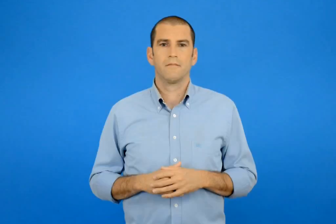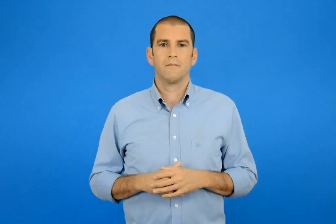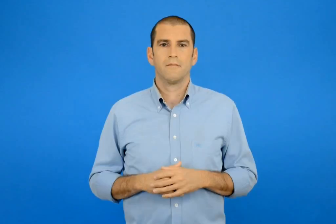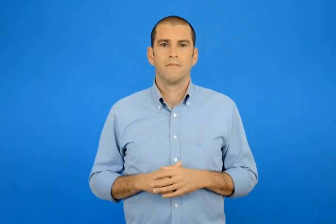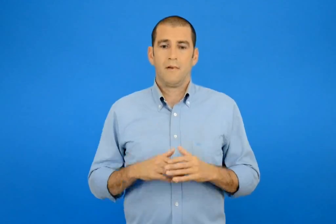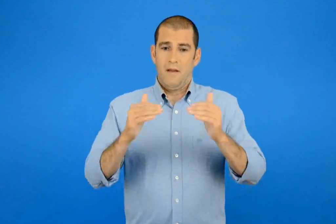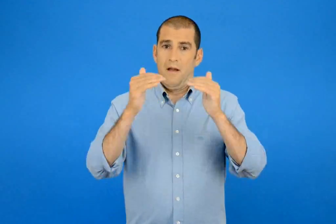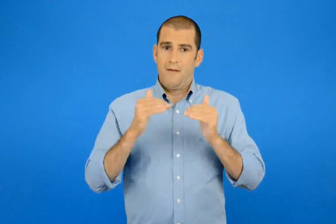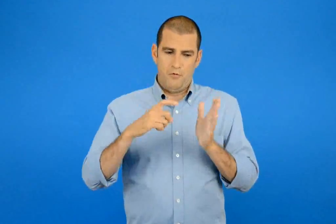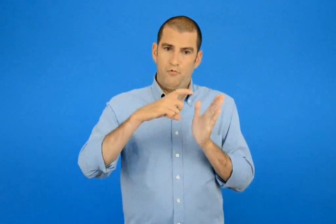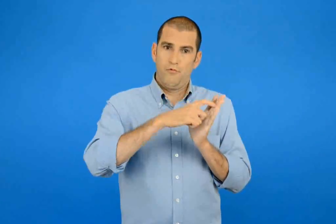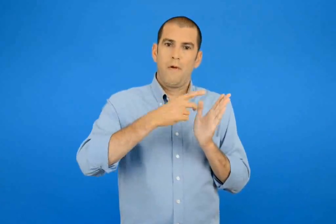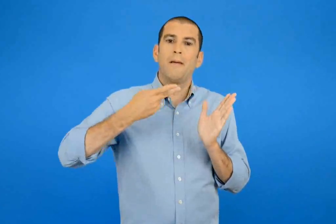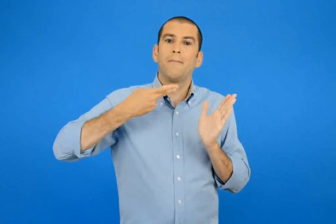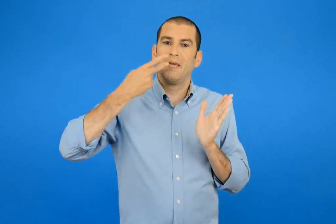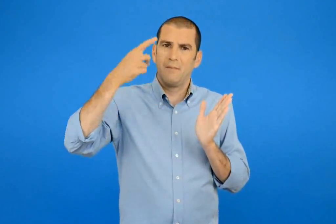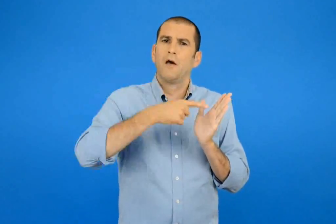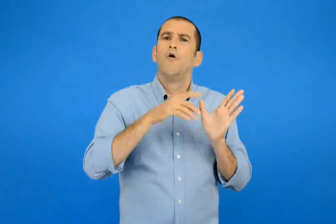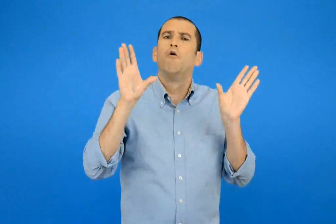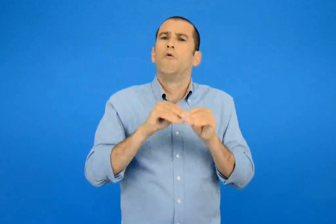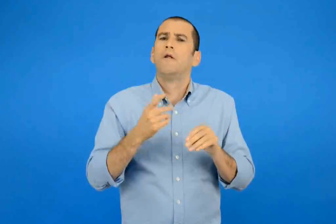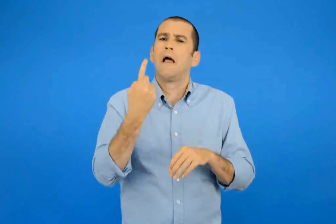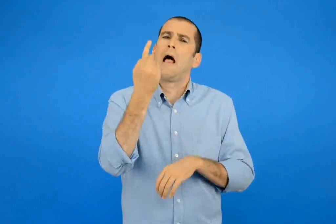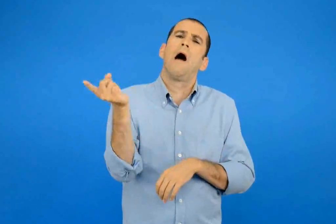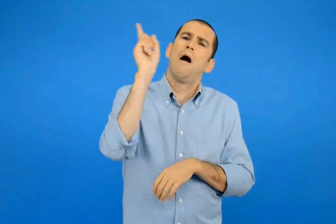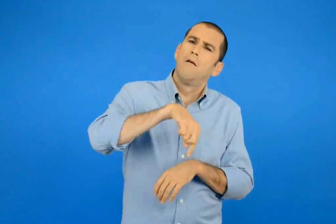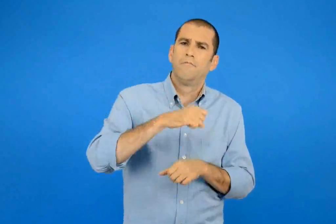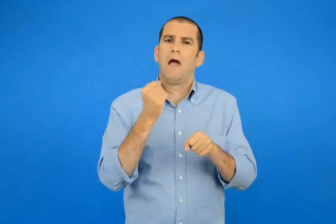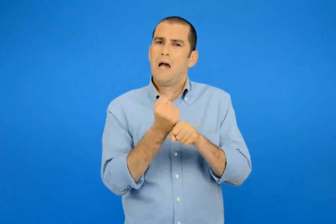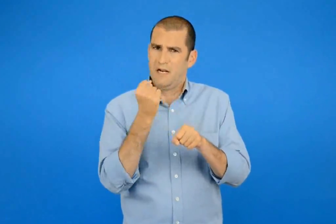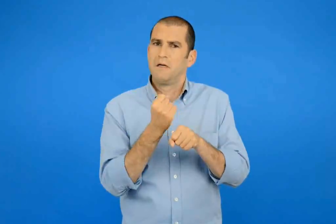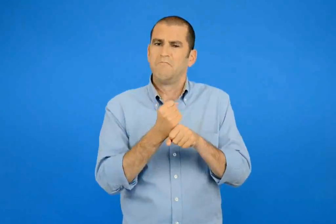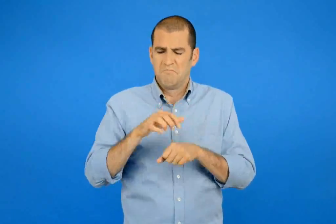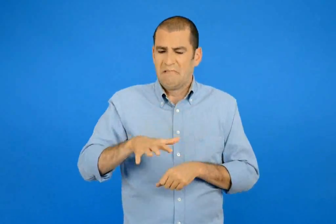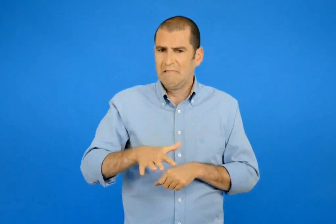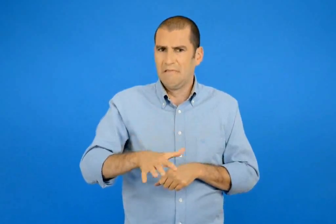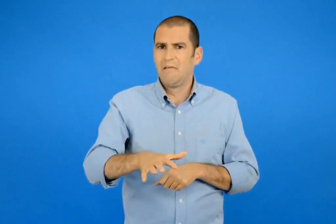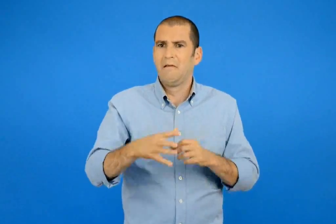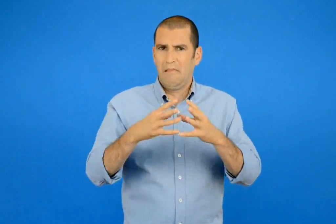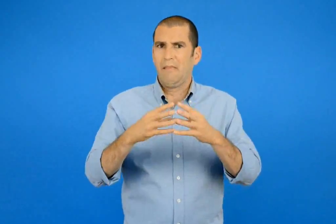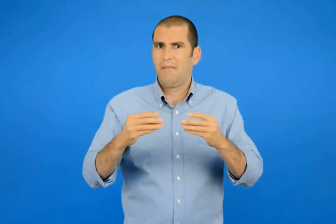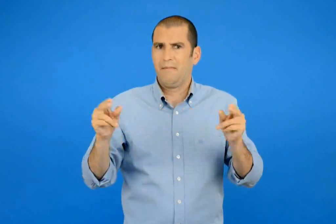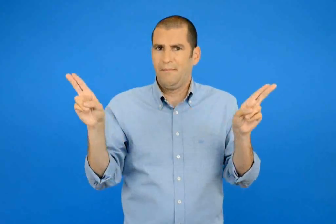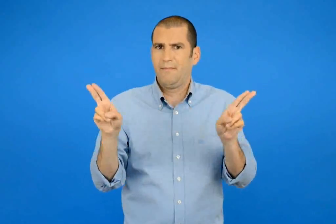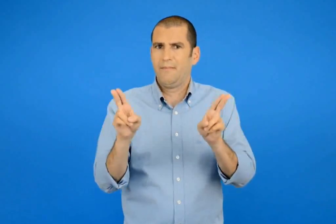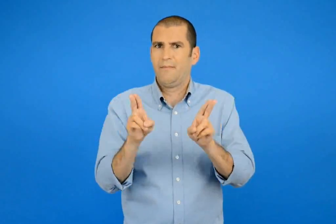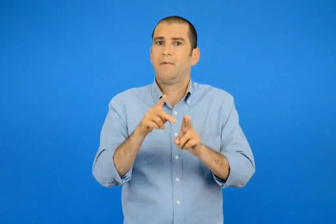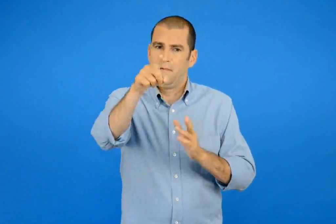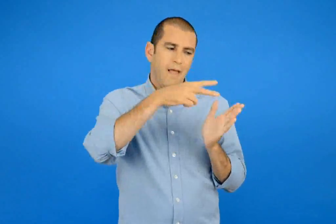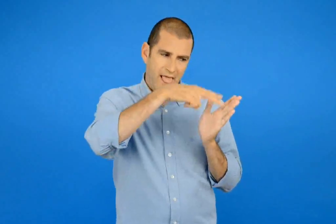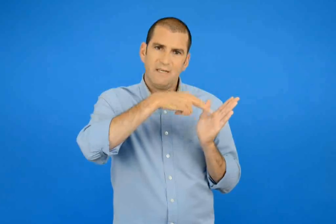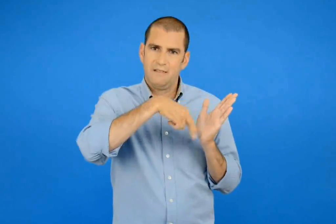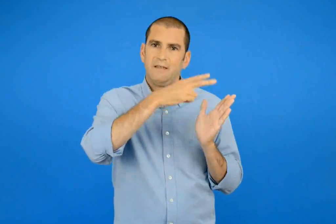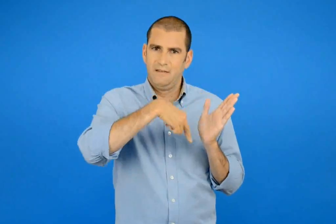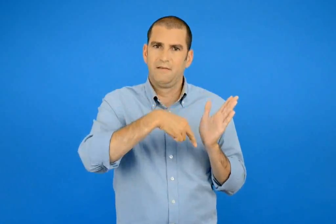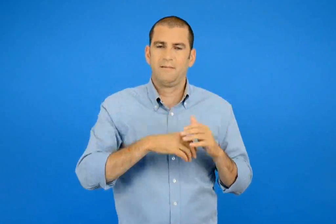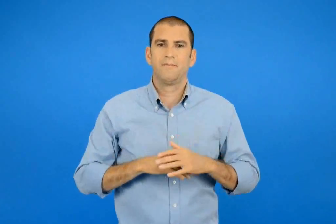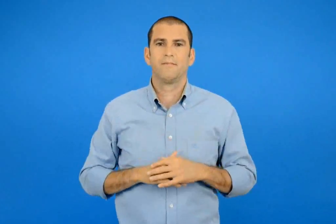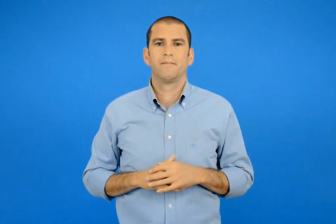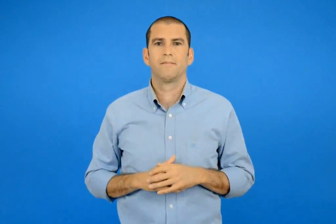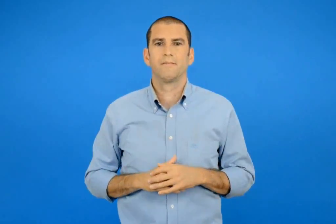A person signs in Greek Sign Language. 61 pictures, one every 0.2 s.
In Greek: διάβασε τώρα το παρακάτω ποίημα για ένα άλλο επάγγελμα που έχει σχεδόν εξαφανιστεί
